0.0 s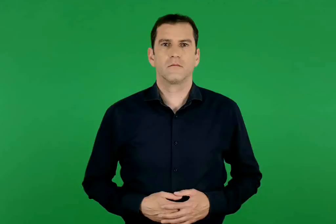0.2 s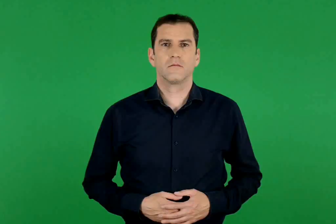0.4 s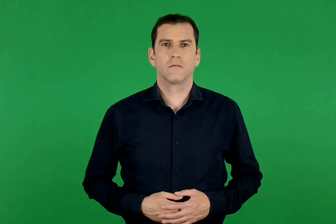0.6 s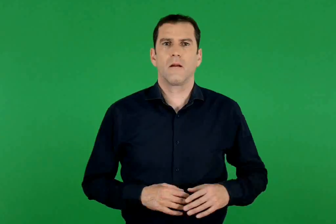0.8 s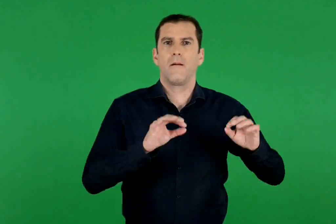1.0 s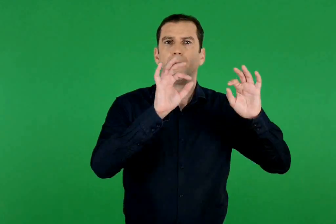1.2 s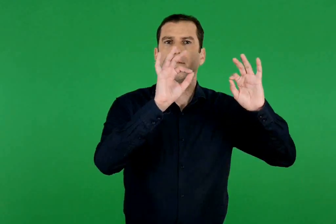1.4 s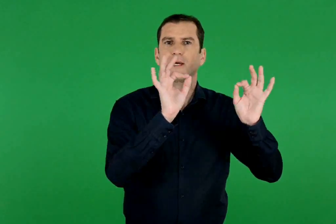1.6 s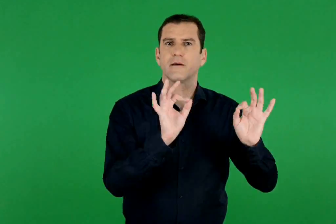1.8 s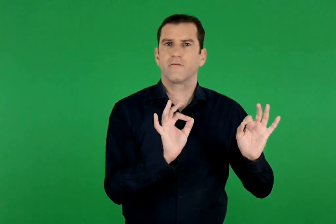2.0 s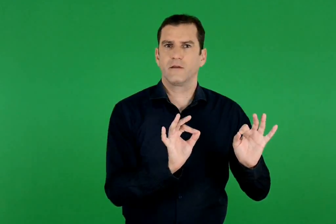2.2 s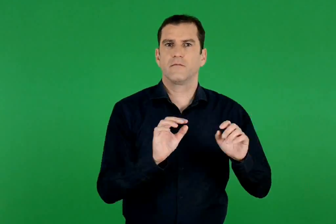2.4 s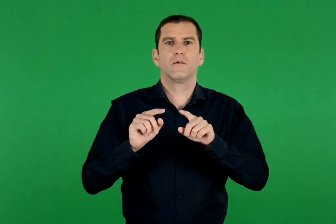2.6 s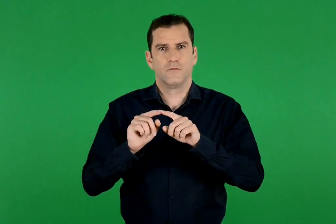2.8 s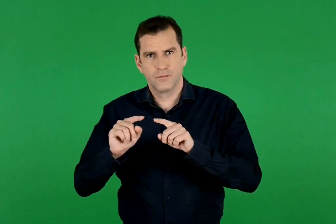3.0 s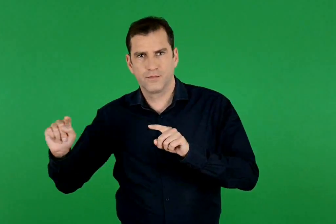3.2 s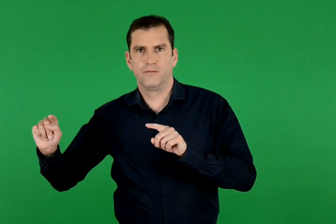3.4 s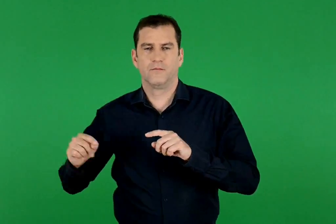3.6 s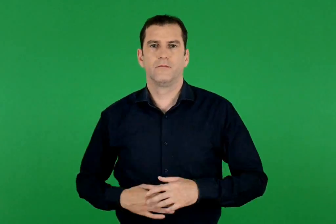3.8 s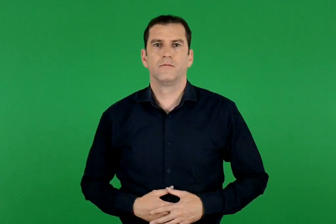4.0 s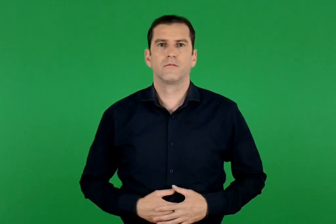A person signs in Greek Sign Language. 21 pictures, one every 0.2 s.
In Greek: περιγραφή .
